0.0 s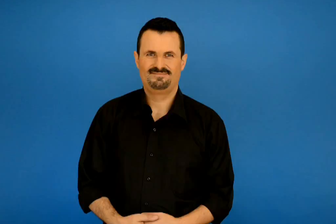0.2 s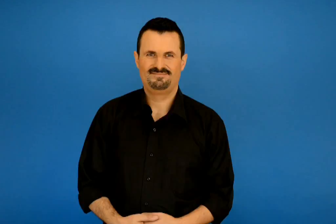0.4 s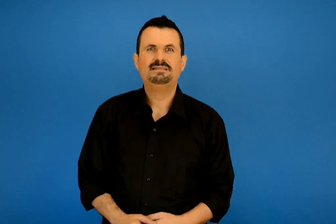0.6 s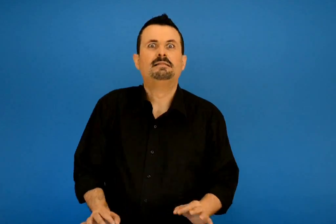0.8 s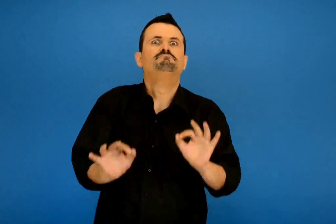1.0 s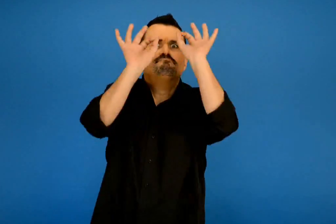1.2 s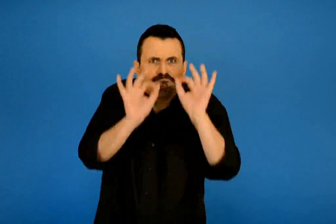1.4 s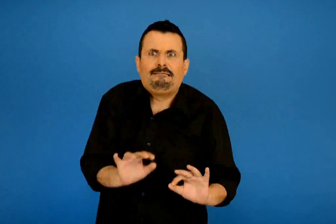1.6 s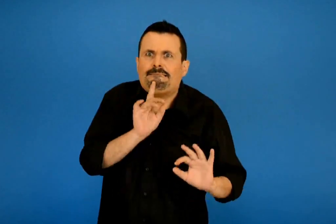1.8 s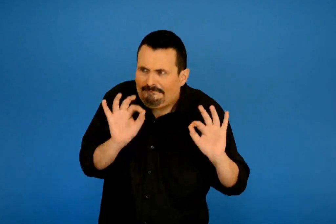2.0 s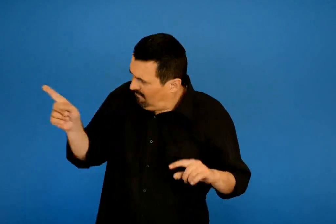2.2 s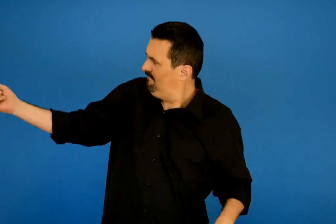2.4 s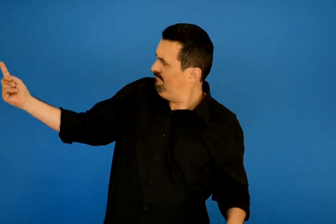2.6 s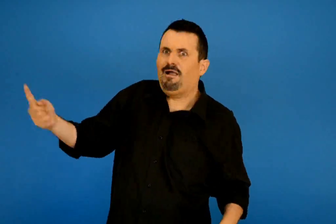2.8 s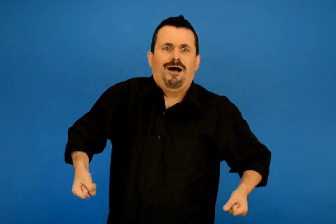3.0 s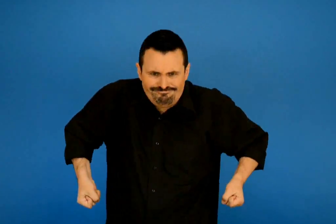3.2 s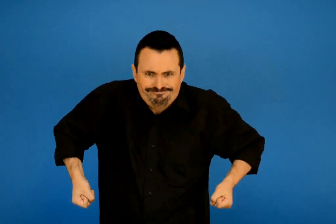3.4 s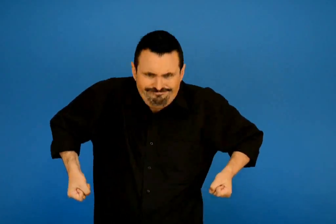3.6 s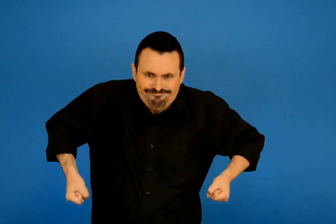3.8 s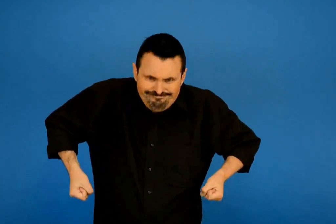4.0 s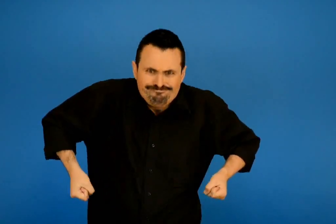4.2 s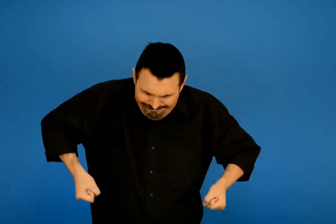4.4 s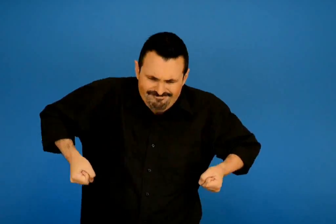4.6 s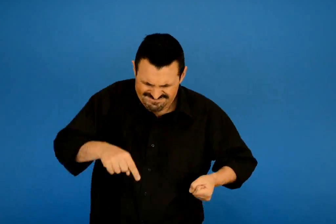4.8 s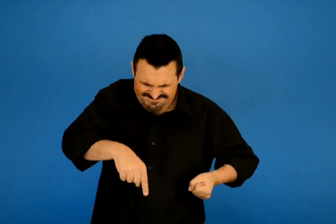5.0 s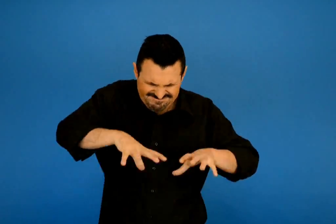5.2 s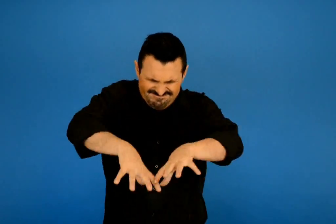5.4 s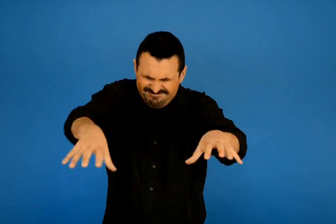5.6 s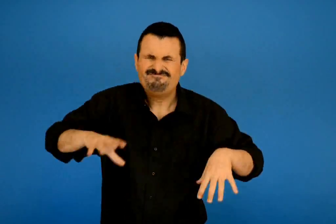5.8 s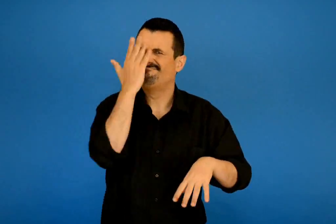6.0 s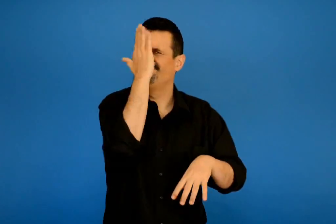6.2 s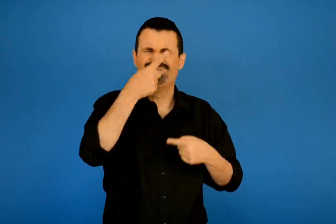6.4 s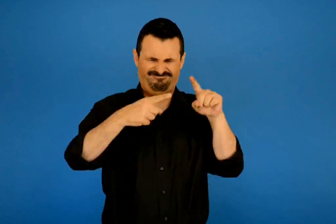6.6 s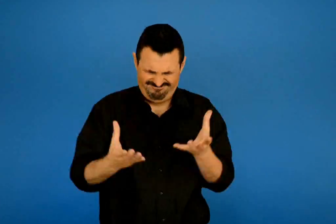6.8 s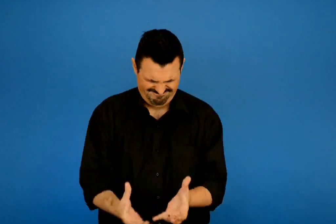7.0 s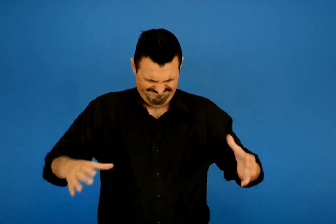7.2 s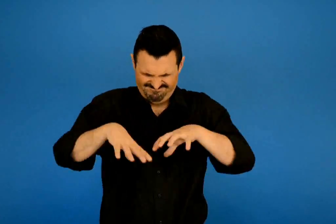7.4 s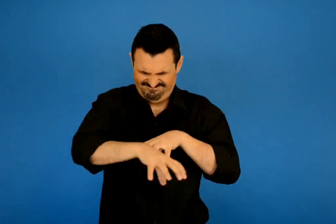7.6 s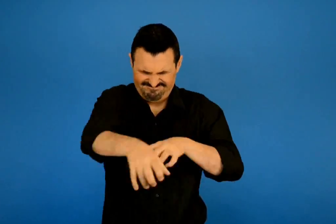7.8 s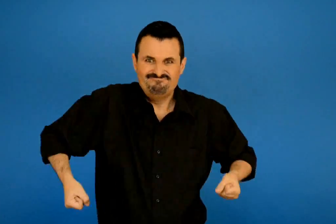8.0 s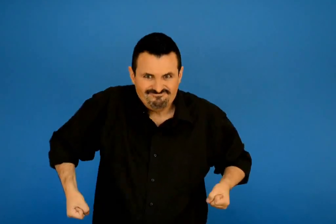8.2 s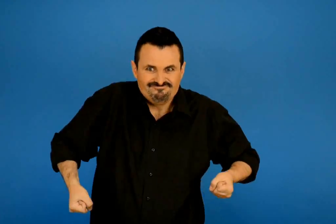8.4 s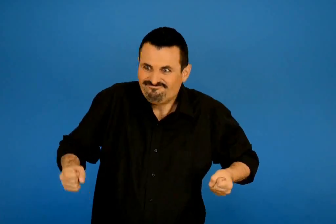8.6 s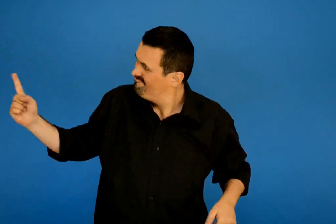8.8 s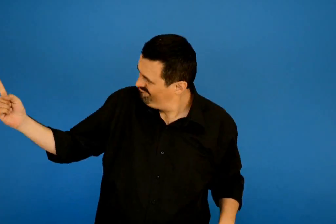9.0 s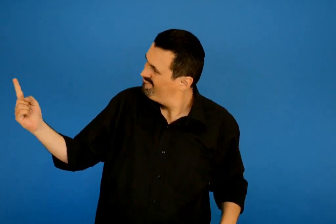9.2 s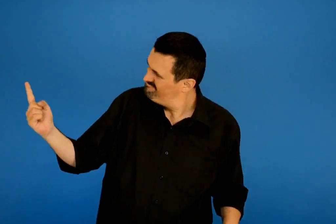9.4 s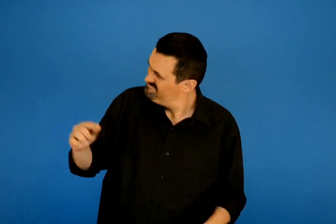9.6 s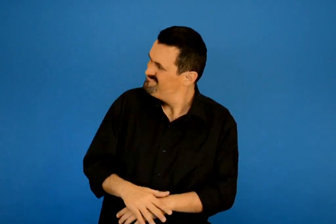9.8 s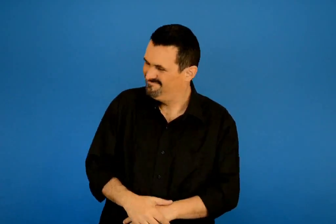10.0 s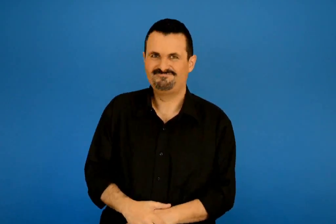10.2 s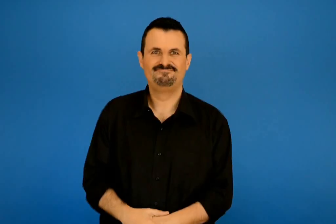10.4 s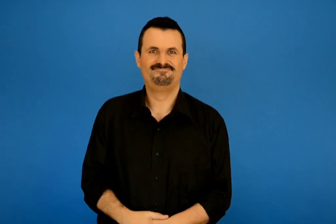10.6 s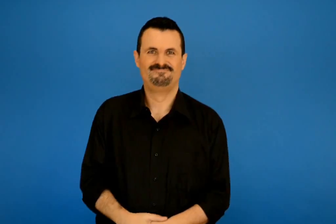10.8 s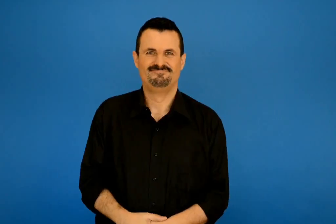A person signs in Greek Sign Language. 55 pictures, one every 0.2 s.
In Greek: εκείνη την ώρα περνούσε ένας καροτσιέρης που κουβαλούσε γυαλικά
